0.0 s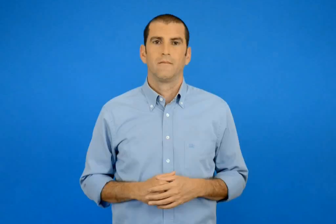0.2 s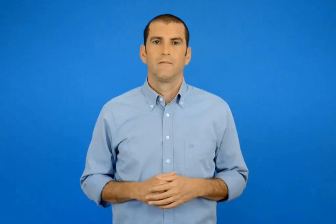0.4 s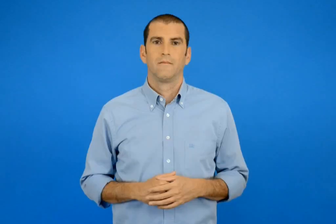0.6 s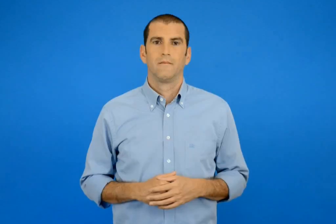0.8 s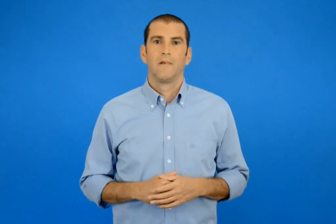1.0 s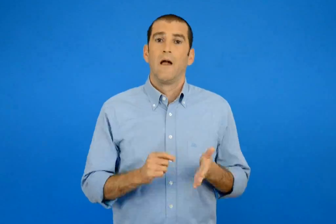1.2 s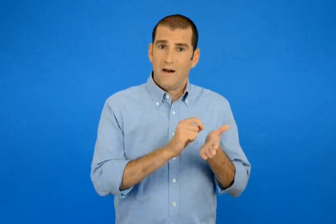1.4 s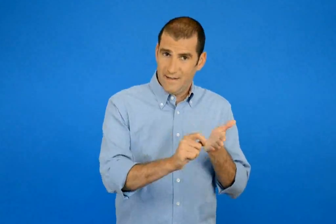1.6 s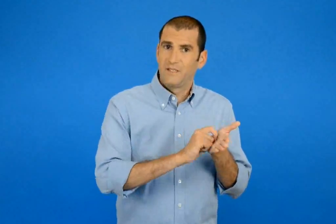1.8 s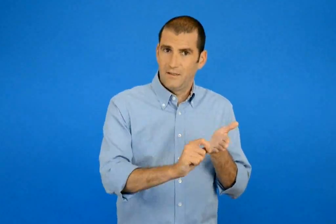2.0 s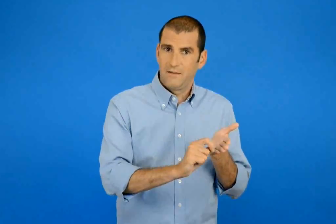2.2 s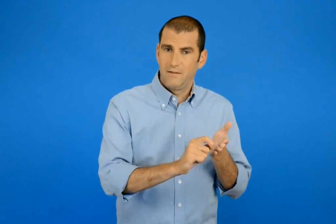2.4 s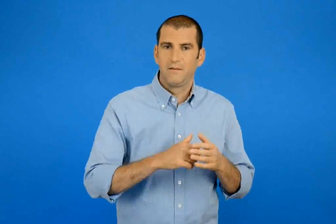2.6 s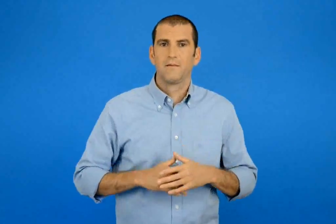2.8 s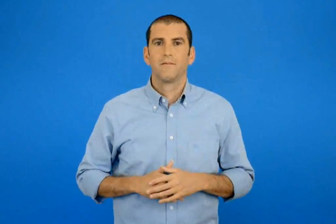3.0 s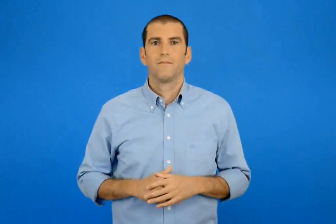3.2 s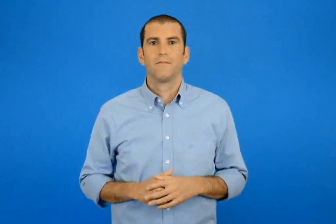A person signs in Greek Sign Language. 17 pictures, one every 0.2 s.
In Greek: γράψε
